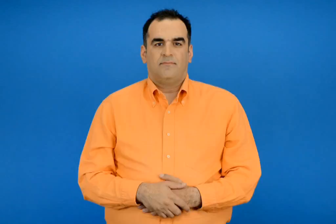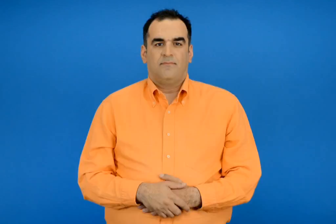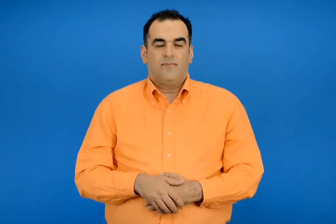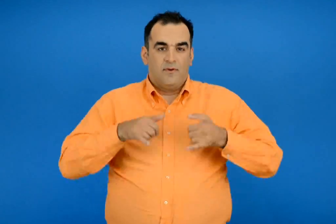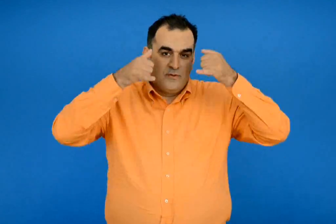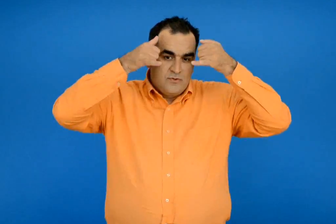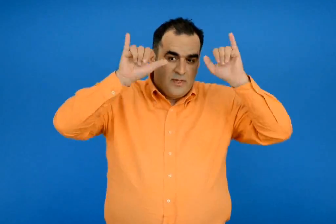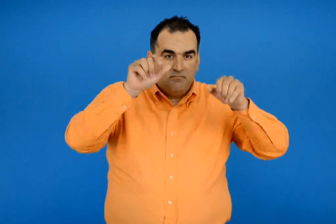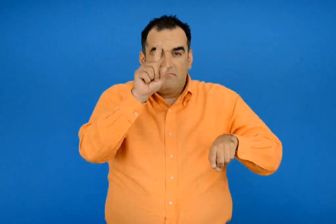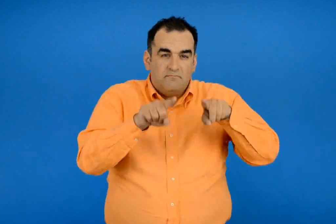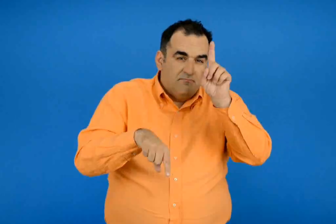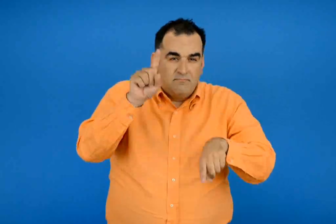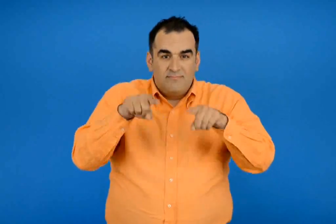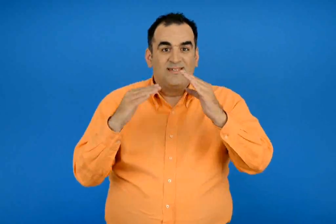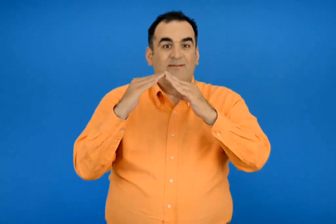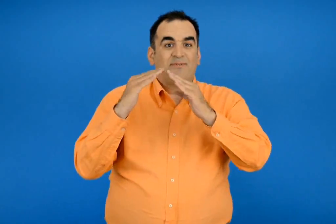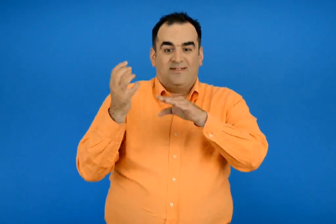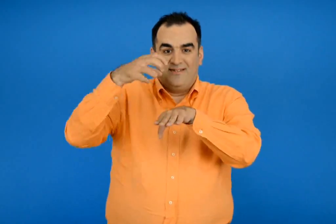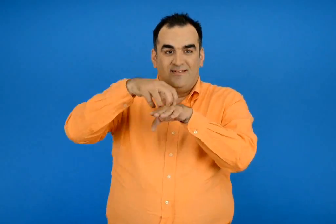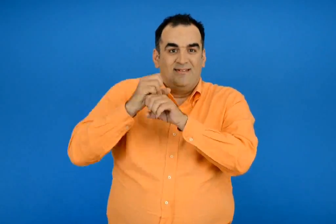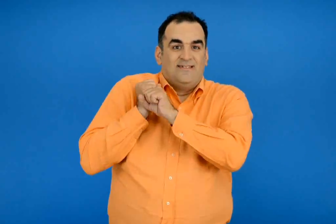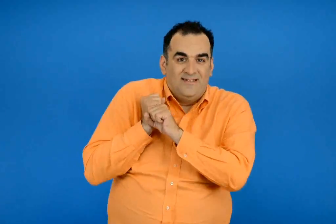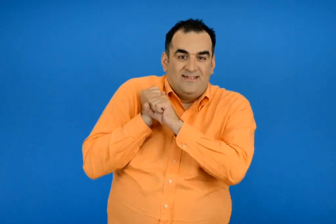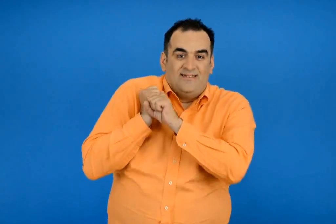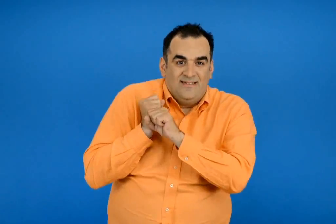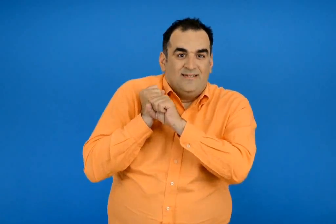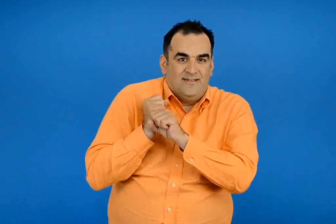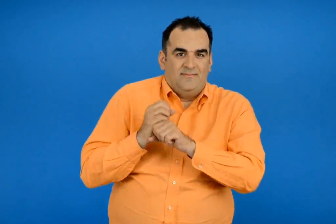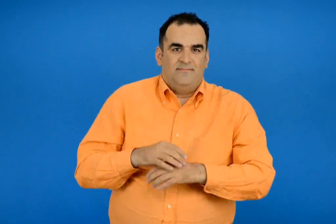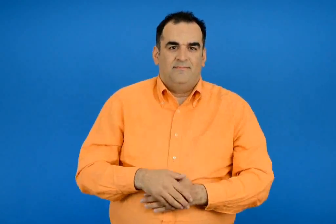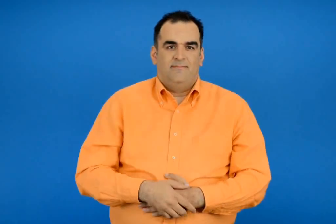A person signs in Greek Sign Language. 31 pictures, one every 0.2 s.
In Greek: μερικά ζώα κουβαλούν το σπίτι τους μαζί τους
